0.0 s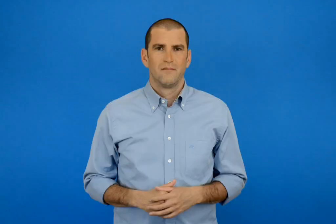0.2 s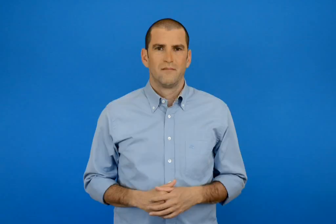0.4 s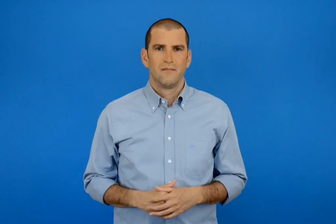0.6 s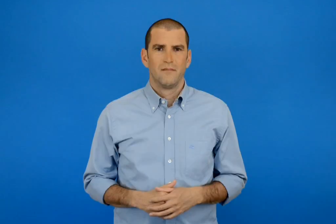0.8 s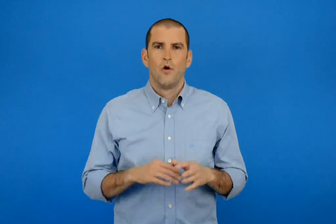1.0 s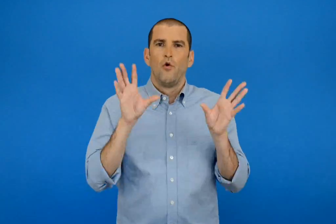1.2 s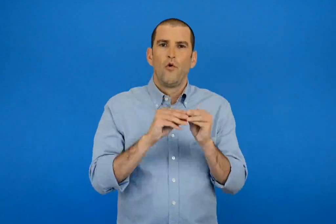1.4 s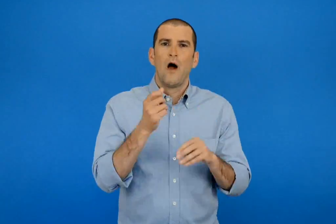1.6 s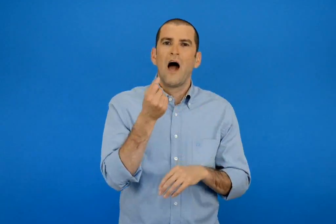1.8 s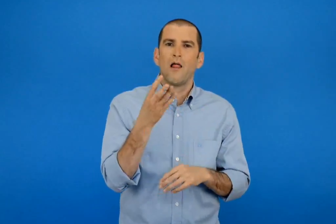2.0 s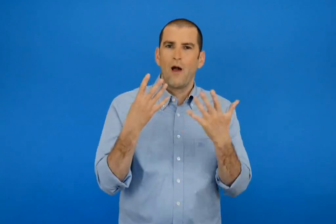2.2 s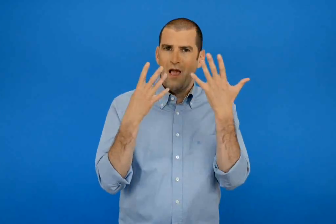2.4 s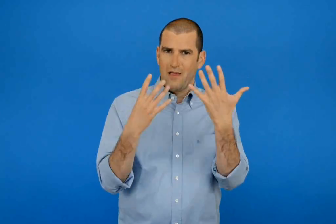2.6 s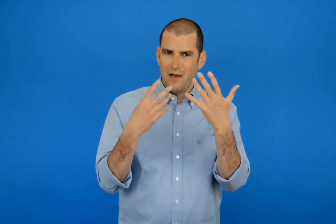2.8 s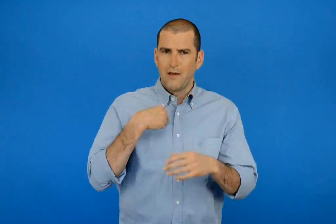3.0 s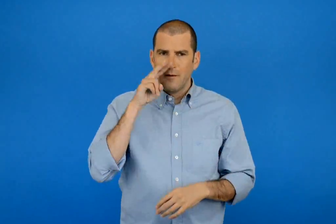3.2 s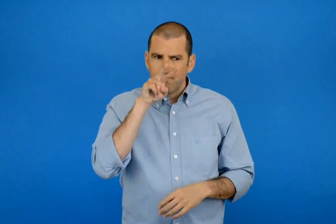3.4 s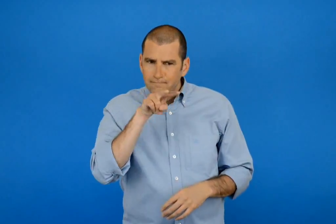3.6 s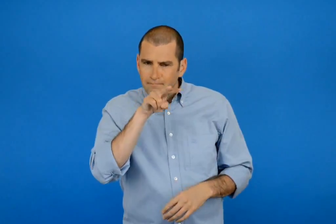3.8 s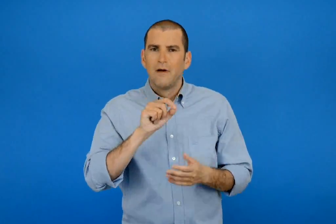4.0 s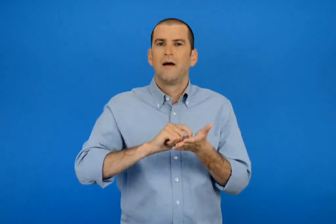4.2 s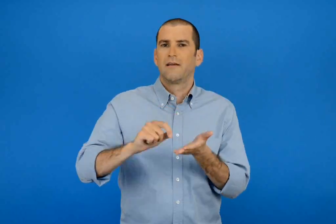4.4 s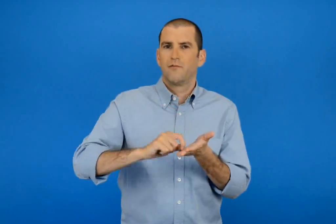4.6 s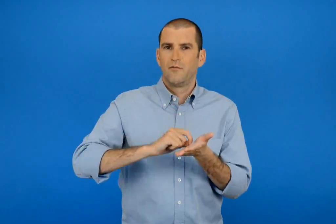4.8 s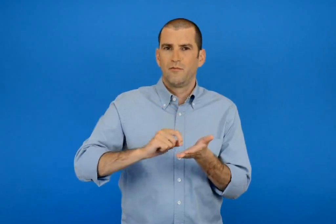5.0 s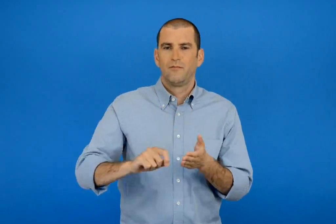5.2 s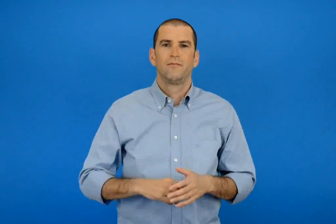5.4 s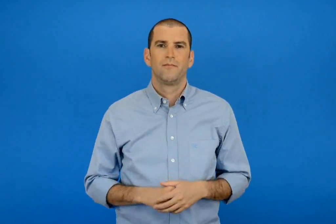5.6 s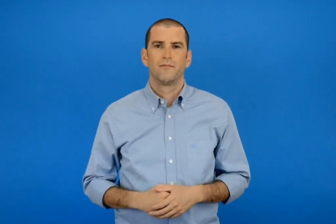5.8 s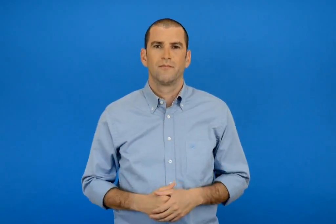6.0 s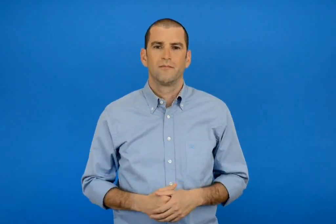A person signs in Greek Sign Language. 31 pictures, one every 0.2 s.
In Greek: παρατηρώ και γράφω τον αριθμό 9
